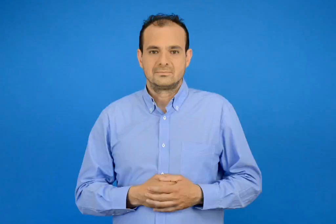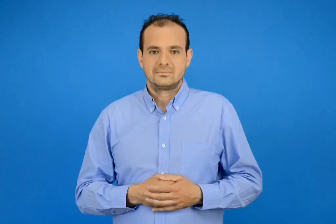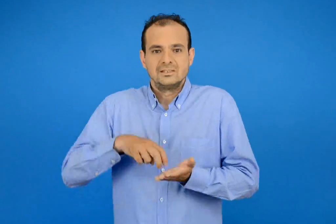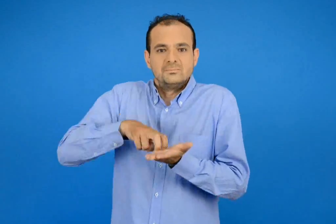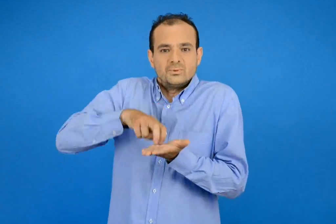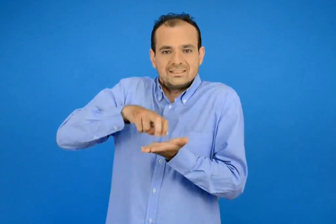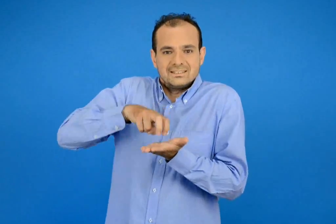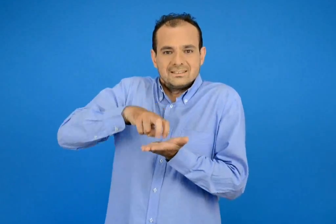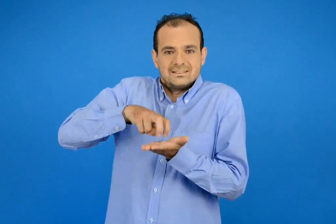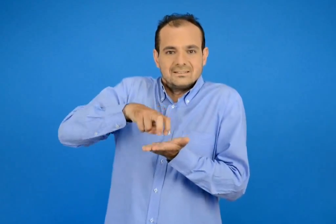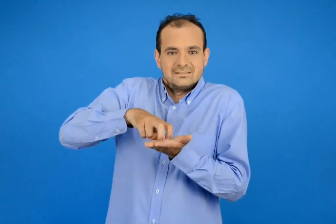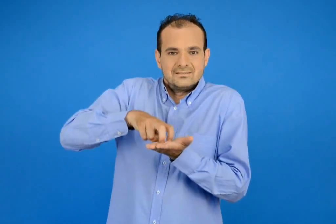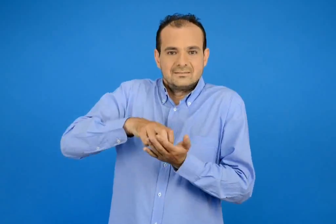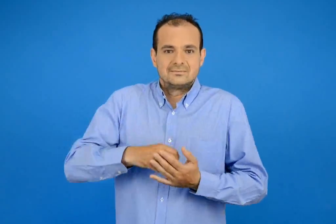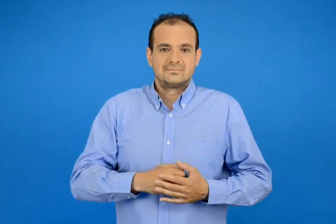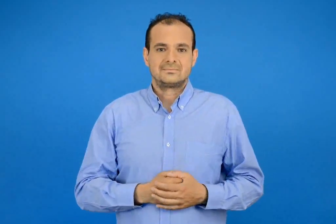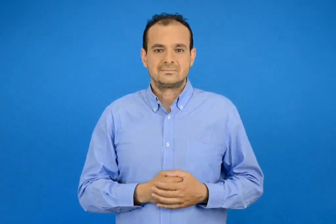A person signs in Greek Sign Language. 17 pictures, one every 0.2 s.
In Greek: σπουργίτι
